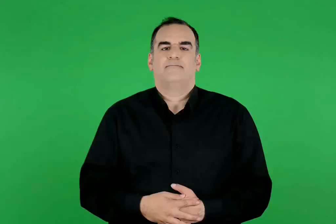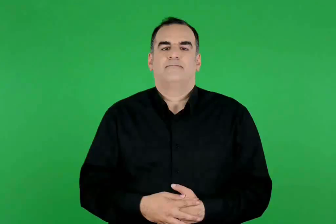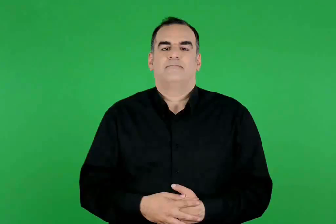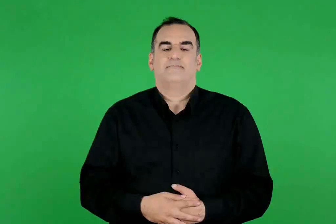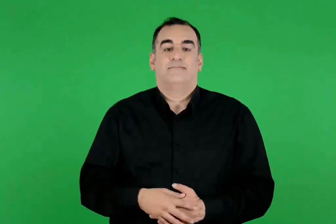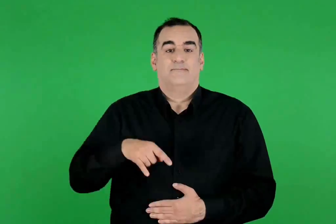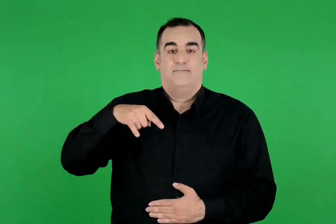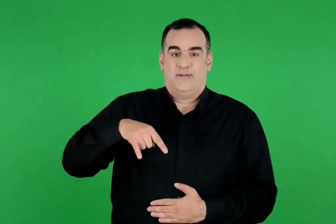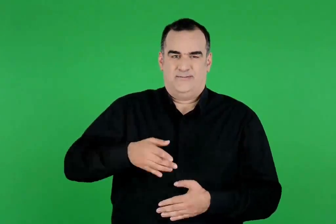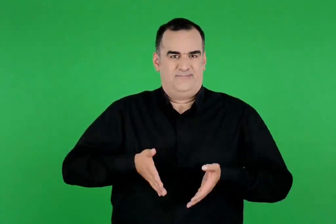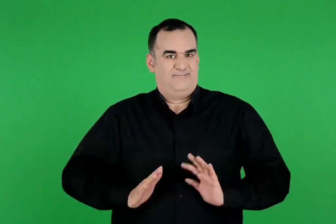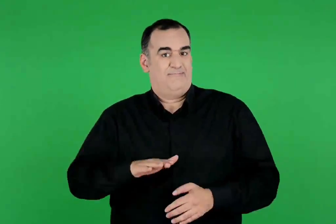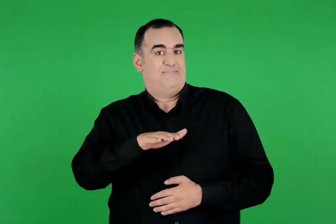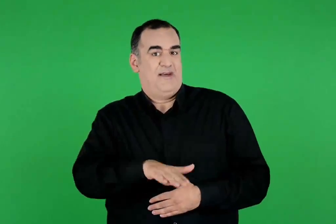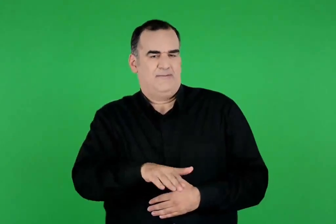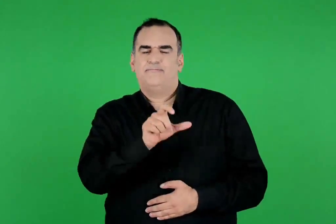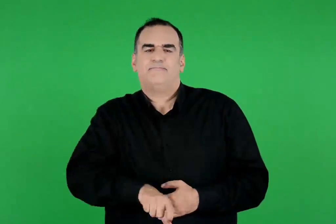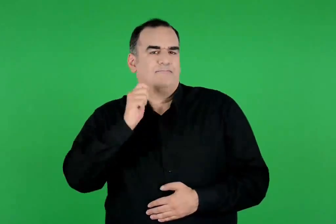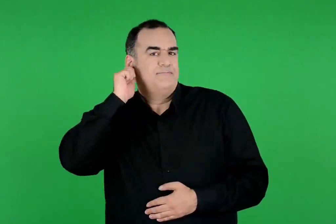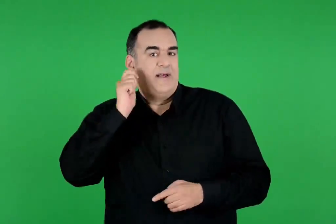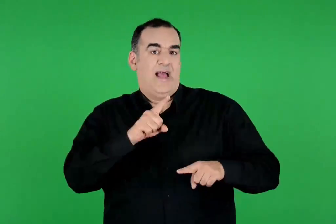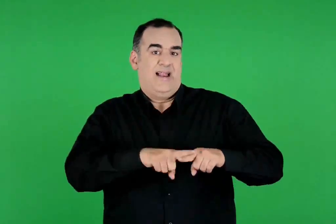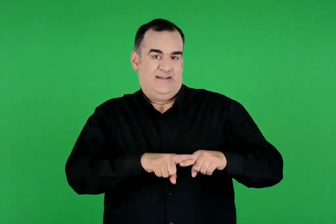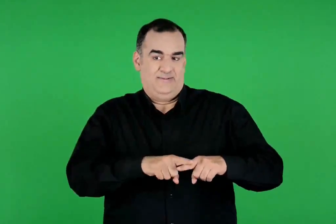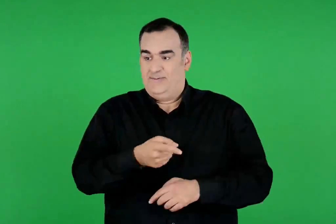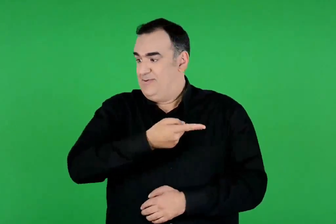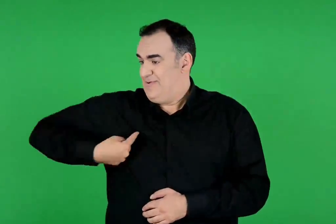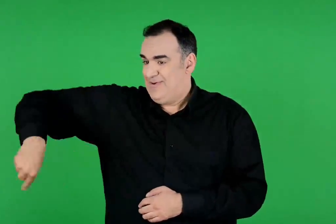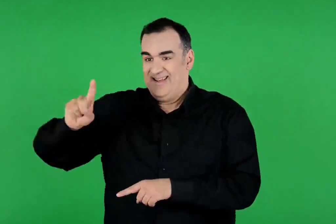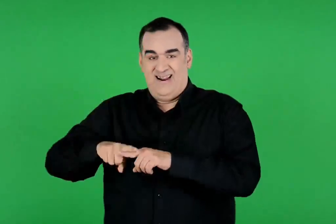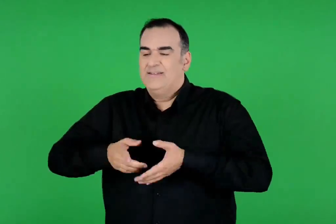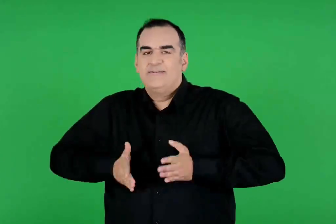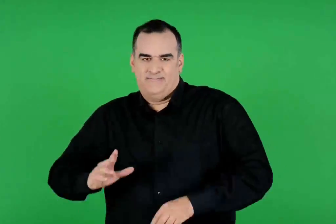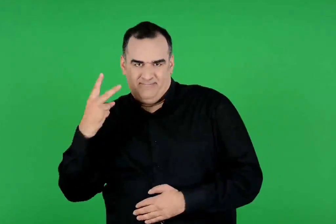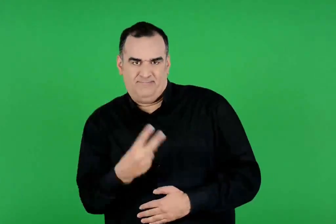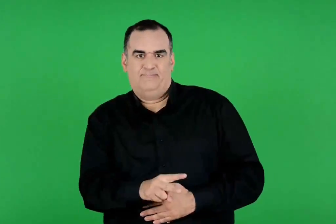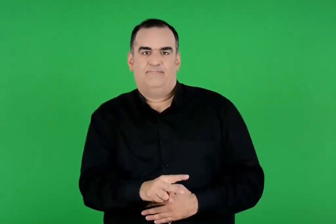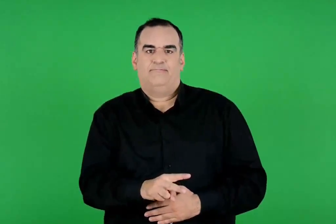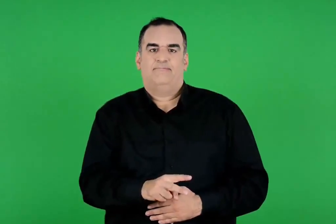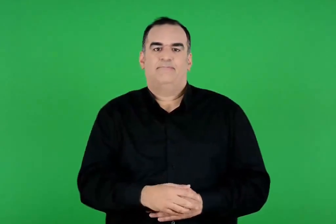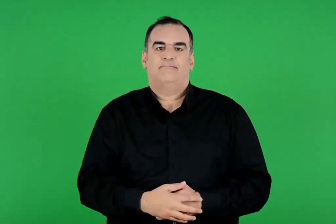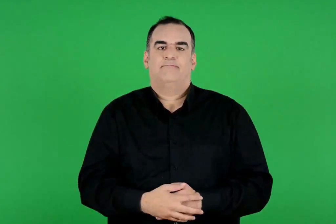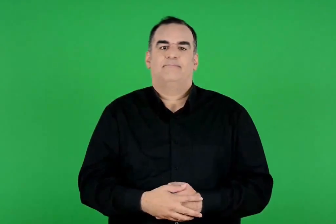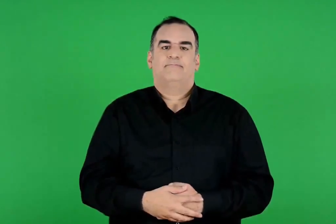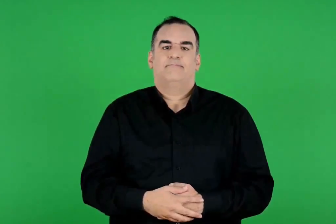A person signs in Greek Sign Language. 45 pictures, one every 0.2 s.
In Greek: η πύρρα γέννησε ένα παιδί , τον έλληνα. από αυτόν καταγόμαστε όλοι εμείς οι έλληνες
